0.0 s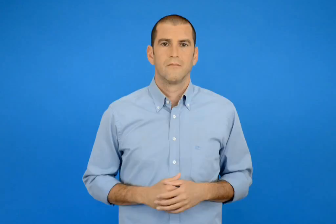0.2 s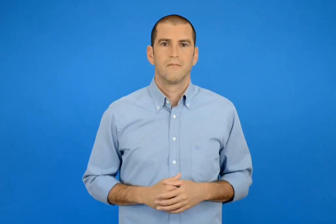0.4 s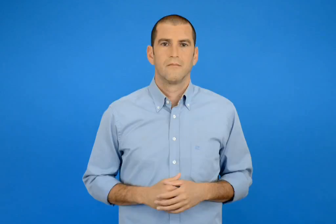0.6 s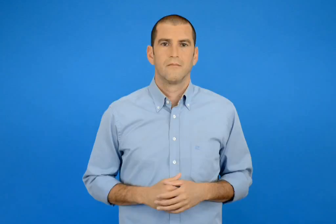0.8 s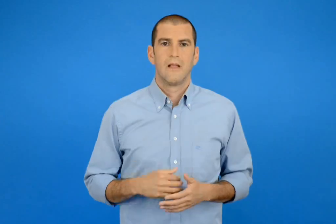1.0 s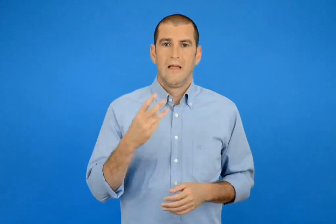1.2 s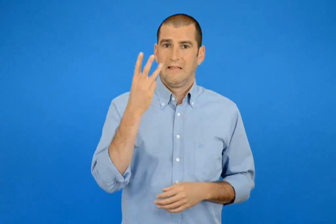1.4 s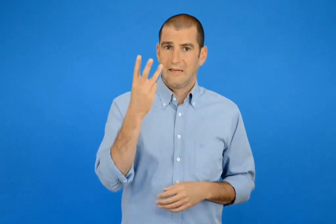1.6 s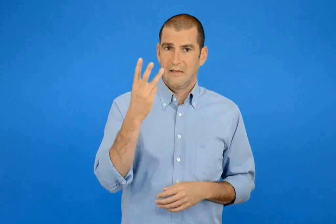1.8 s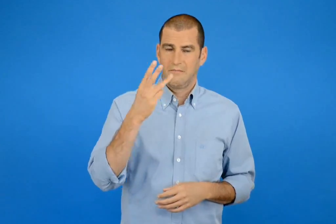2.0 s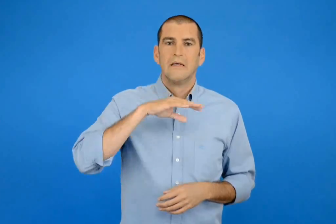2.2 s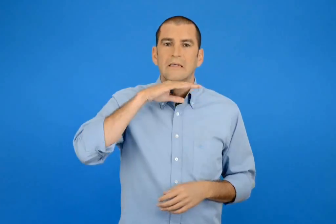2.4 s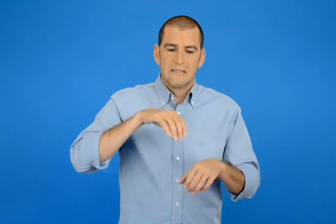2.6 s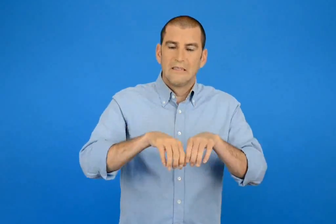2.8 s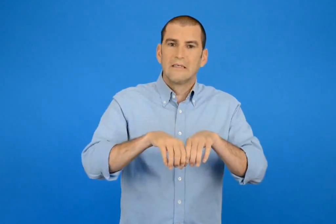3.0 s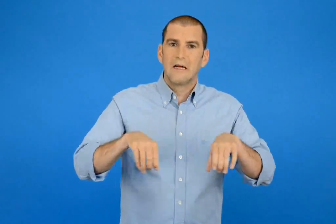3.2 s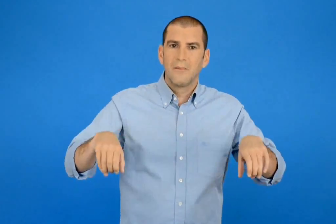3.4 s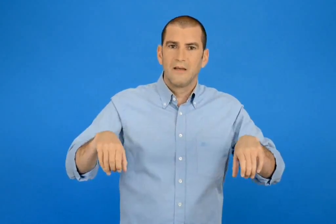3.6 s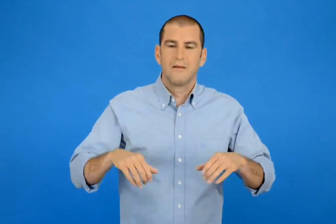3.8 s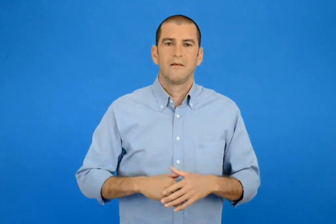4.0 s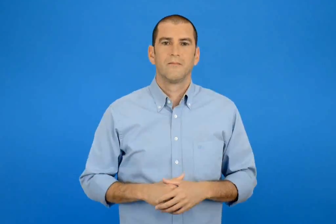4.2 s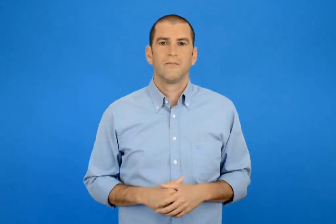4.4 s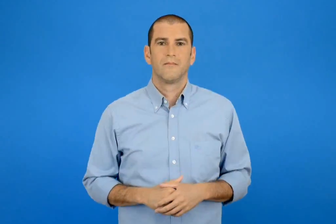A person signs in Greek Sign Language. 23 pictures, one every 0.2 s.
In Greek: 3 το σαλάμι
